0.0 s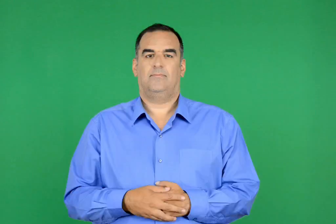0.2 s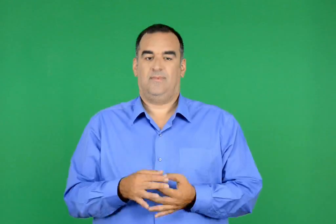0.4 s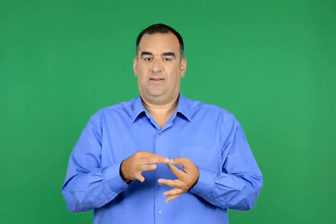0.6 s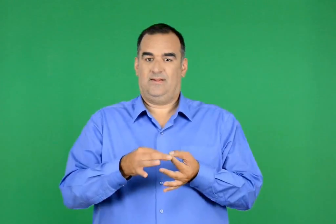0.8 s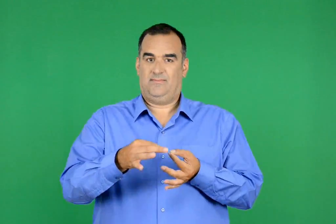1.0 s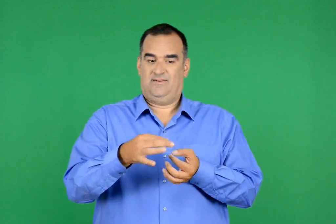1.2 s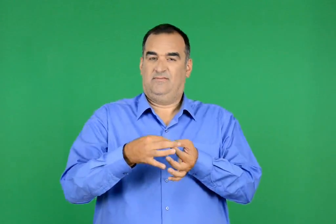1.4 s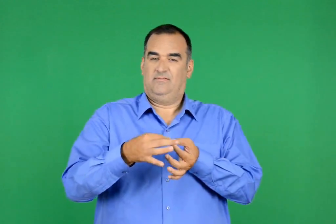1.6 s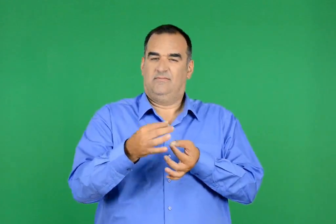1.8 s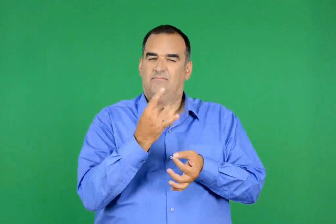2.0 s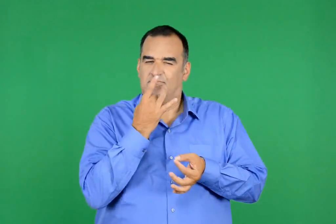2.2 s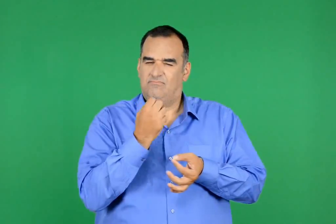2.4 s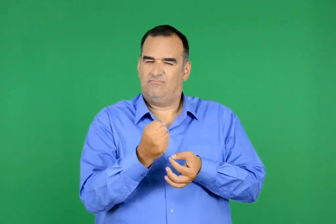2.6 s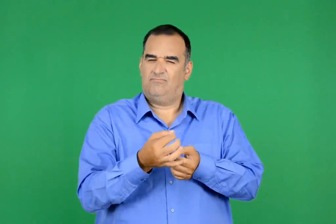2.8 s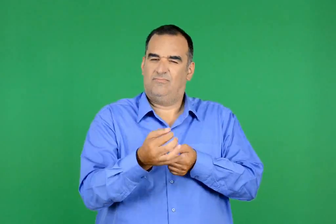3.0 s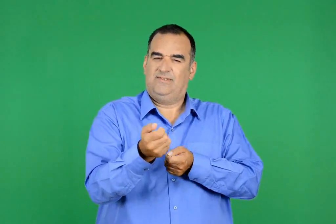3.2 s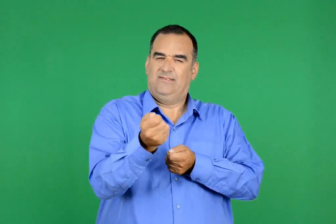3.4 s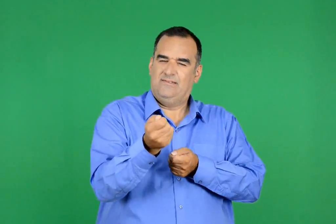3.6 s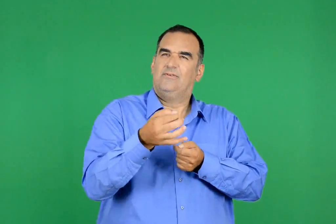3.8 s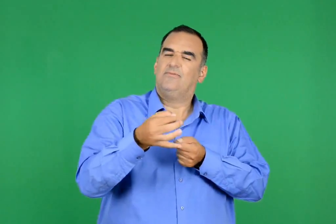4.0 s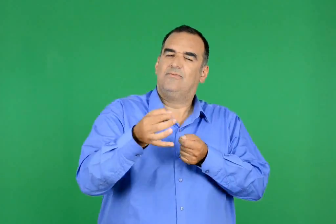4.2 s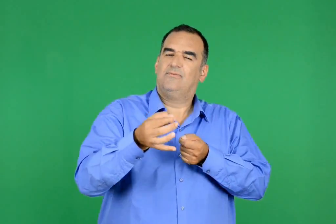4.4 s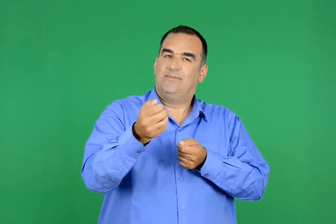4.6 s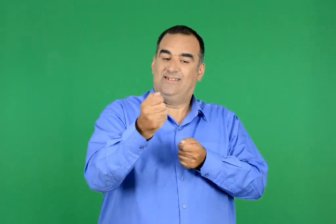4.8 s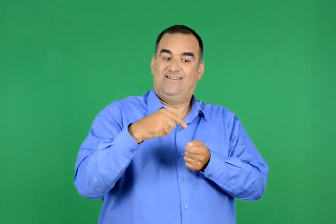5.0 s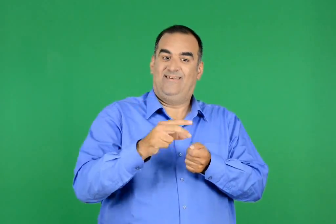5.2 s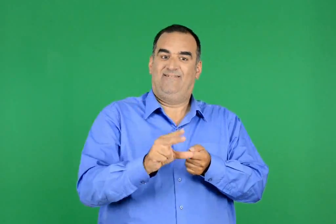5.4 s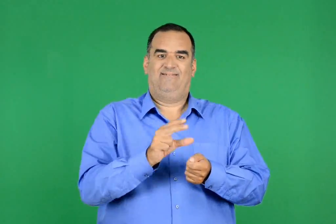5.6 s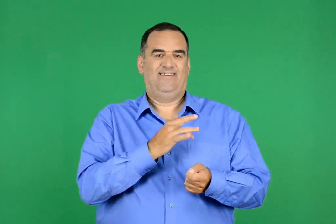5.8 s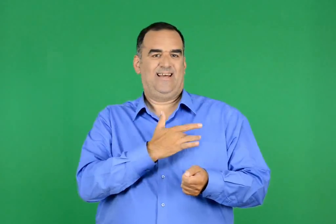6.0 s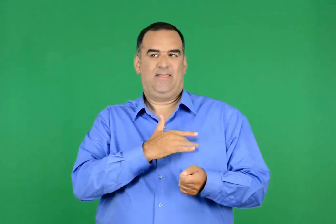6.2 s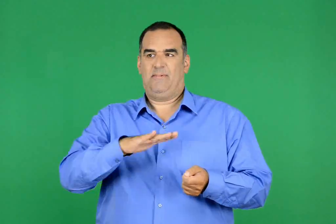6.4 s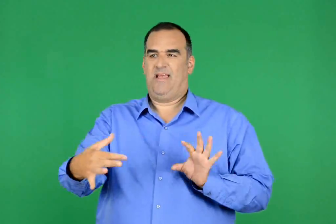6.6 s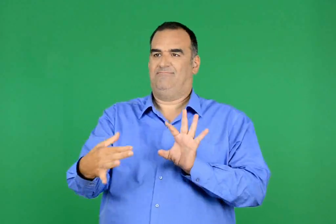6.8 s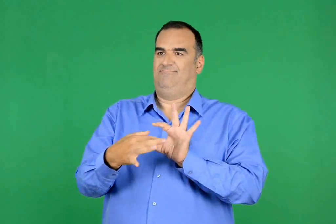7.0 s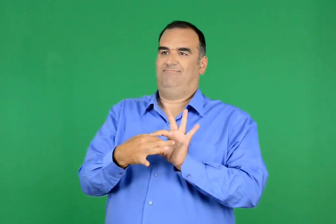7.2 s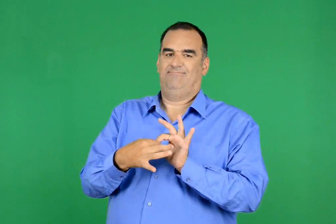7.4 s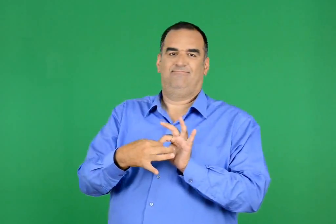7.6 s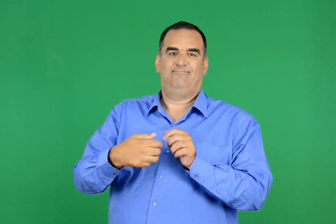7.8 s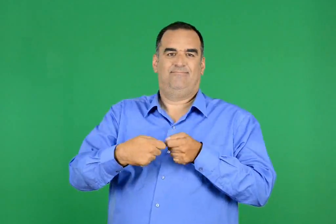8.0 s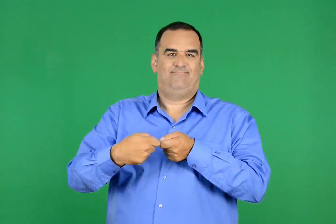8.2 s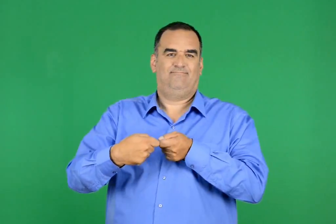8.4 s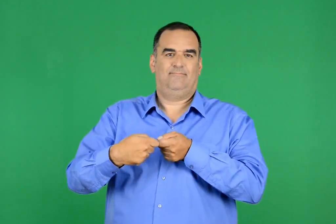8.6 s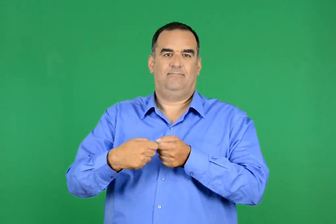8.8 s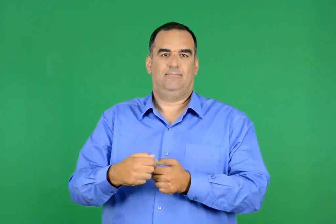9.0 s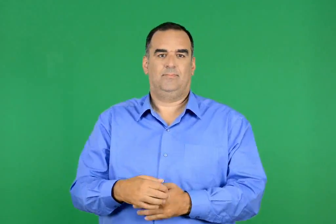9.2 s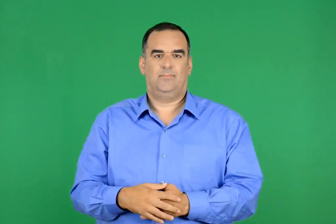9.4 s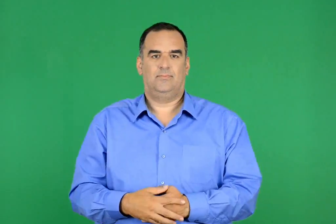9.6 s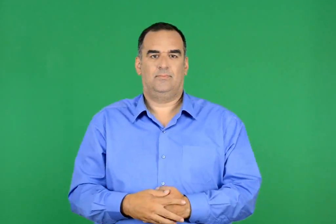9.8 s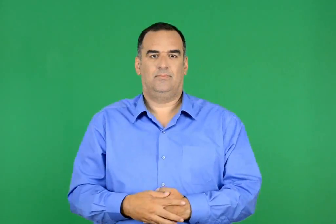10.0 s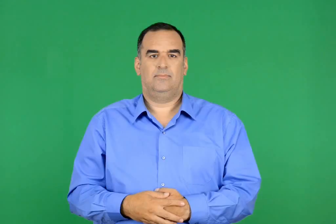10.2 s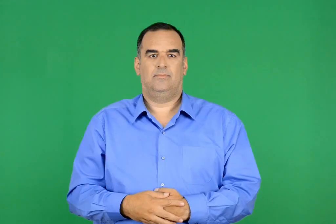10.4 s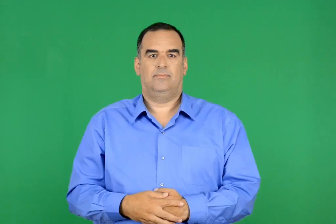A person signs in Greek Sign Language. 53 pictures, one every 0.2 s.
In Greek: και το νήμα τόσο γερό να ξεκινά πότε από τούτα κι άλλοτε από κείνα τα παιδιά και να δένει γερά τις καρδιές τους
